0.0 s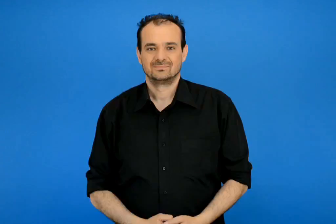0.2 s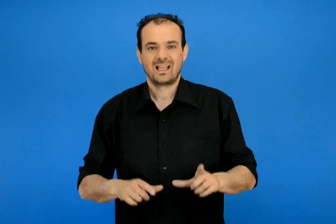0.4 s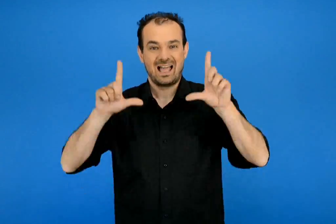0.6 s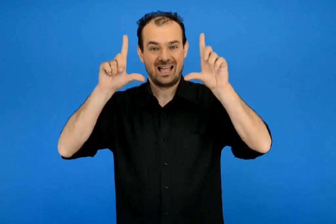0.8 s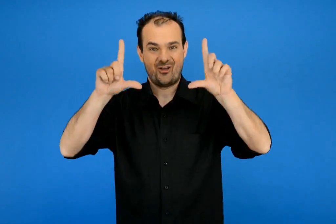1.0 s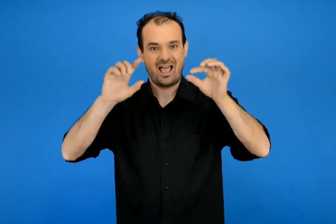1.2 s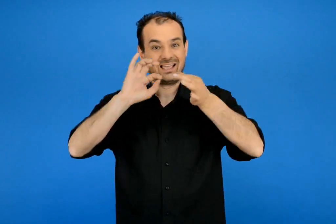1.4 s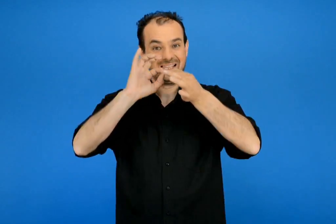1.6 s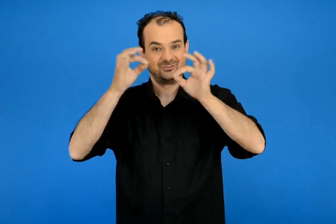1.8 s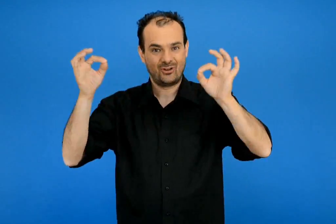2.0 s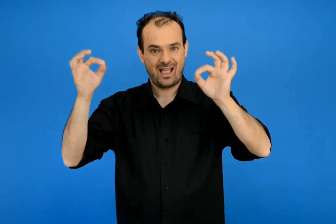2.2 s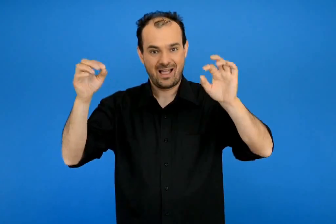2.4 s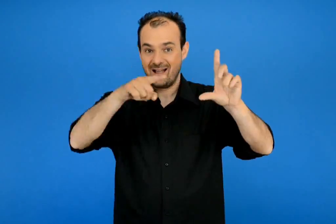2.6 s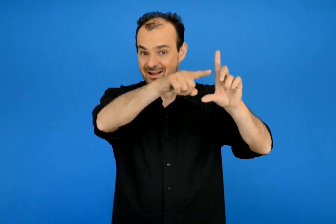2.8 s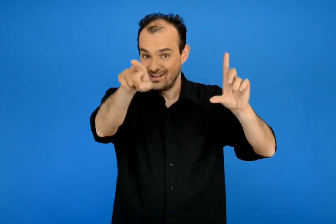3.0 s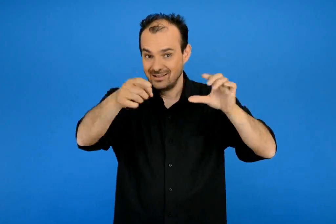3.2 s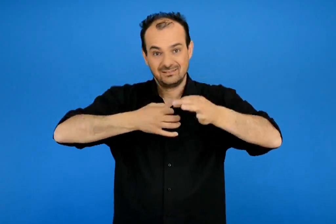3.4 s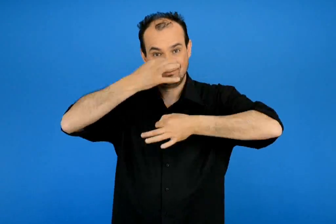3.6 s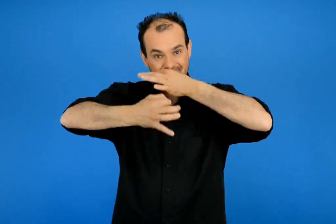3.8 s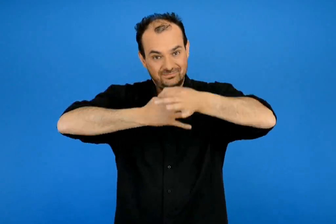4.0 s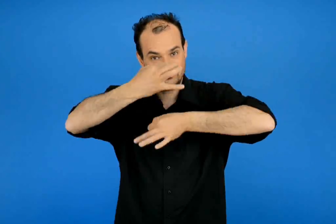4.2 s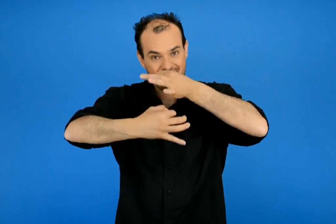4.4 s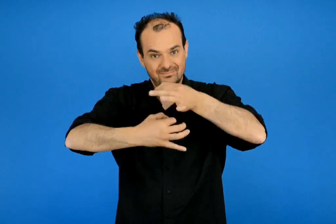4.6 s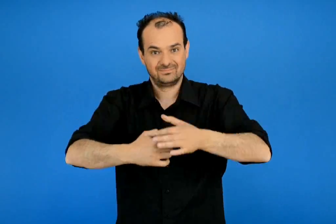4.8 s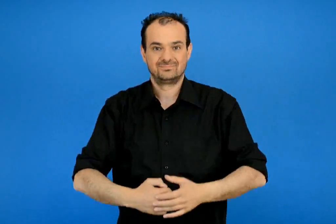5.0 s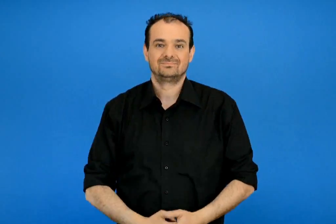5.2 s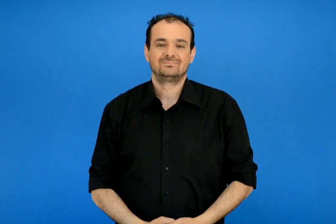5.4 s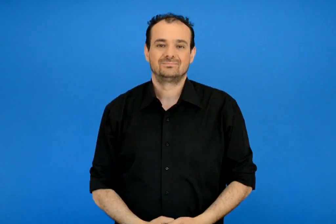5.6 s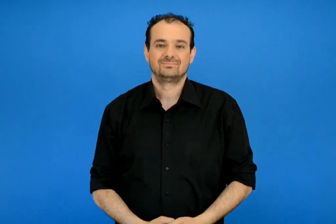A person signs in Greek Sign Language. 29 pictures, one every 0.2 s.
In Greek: διηγηθείτε την ιστορία των εικόνων
